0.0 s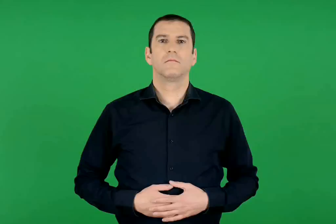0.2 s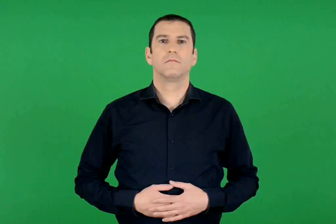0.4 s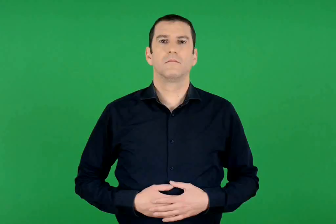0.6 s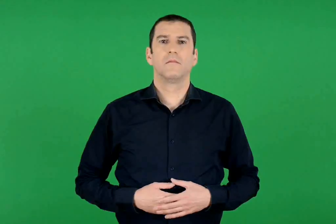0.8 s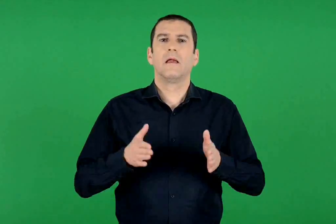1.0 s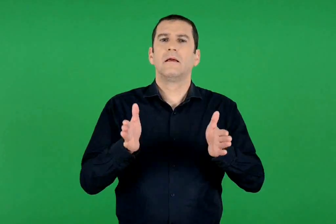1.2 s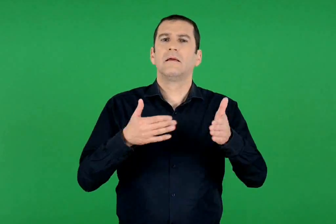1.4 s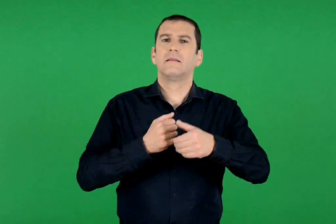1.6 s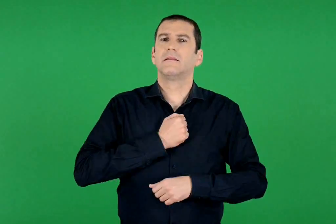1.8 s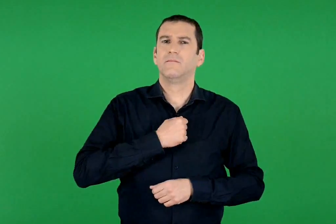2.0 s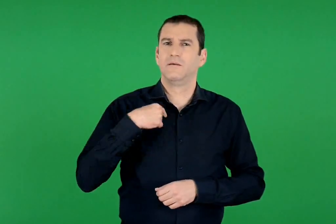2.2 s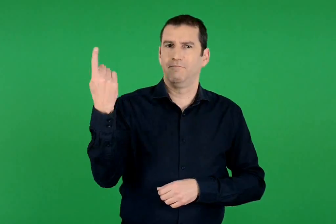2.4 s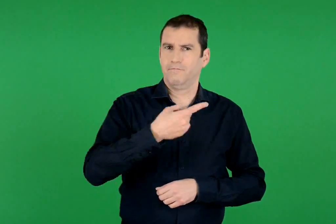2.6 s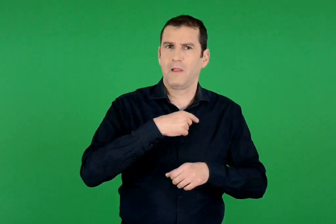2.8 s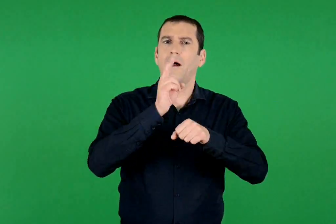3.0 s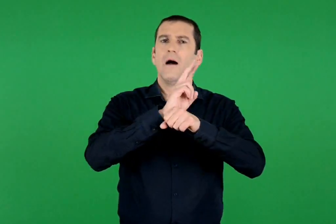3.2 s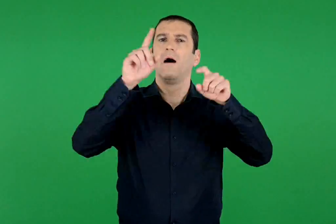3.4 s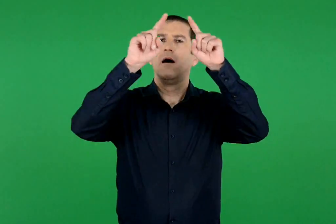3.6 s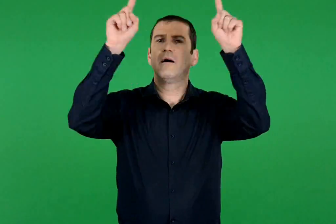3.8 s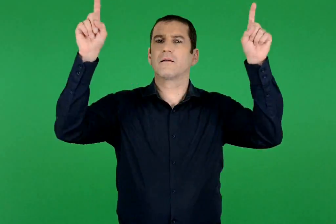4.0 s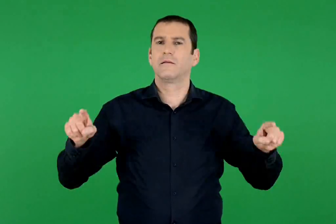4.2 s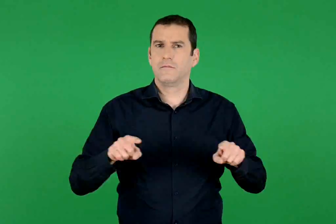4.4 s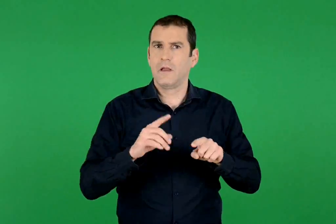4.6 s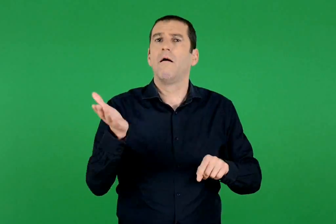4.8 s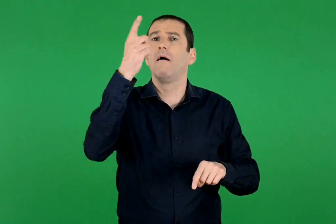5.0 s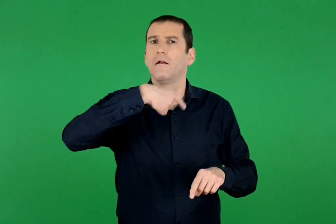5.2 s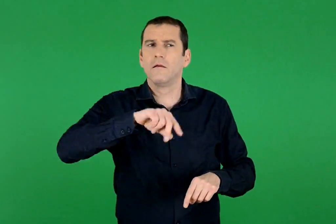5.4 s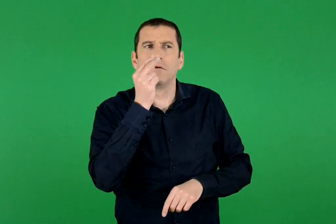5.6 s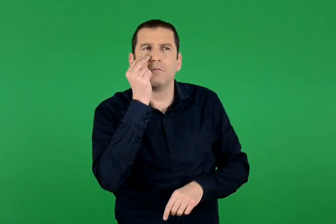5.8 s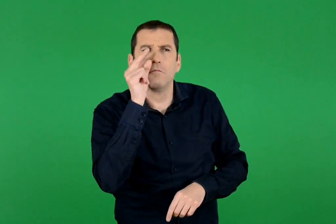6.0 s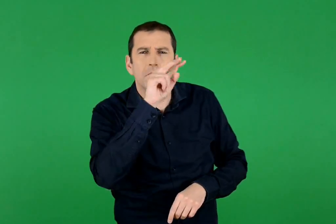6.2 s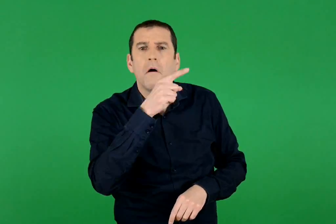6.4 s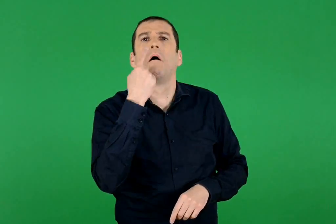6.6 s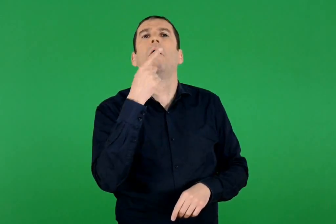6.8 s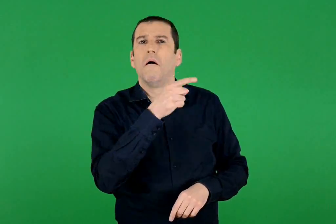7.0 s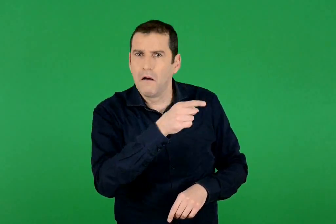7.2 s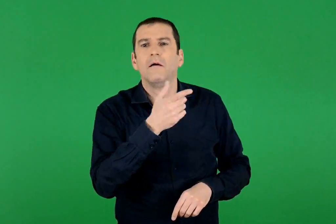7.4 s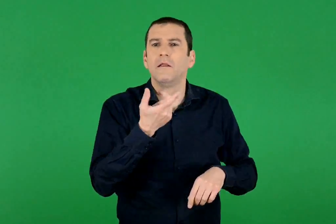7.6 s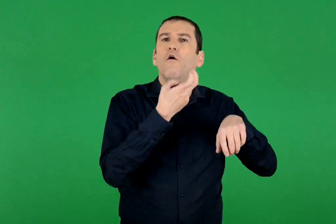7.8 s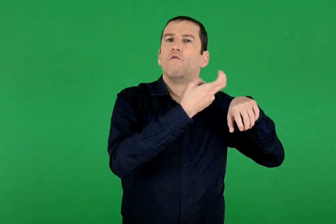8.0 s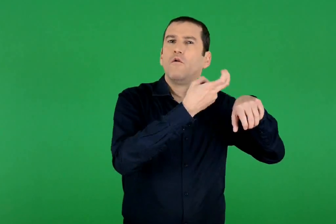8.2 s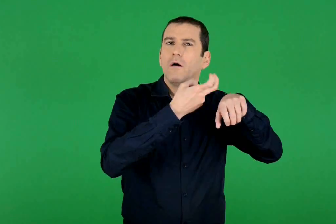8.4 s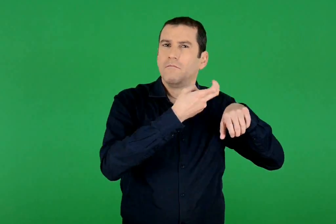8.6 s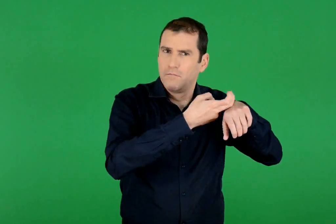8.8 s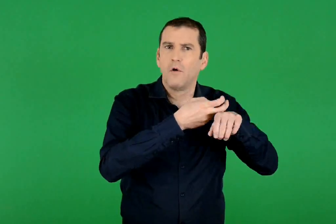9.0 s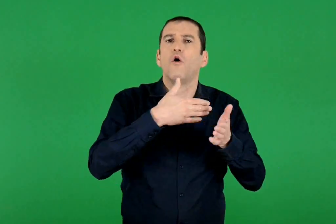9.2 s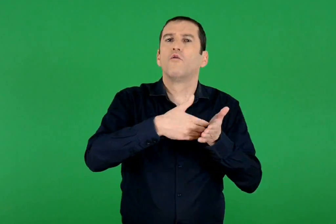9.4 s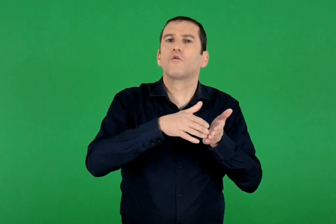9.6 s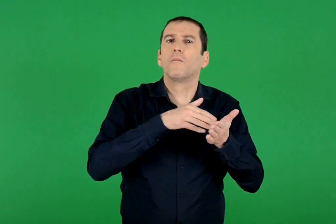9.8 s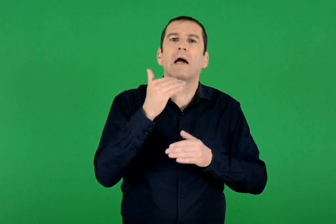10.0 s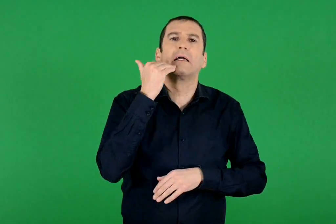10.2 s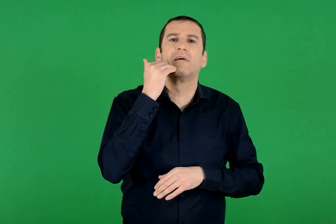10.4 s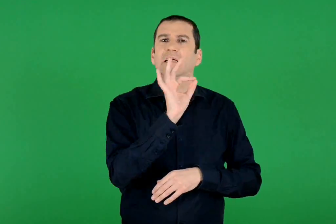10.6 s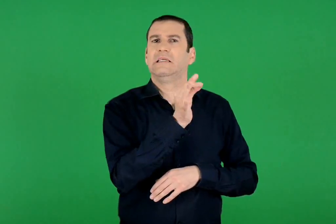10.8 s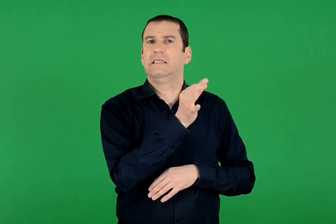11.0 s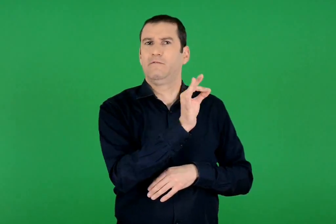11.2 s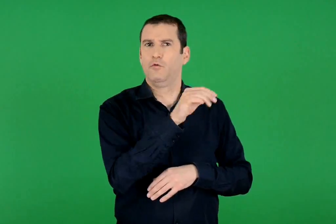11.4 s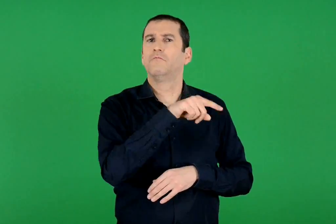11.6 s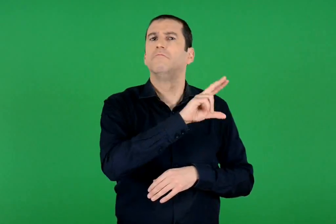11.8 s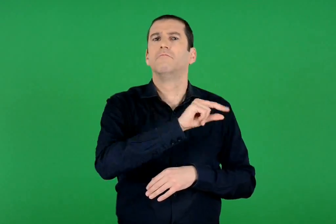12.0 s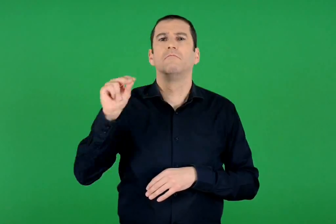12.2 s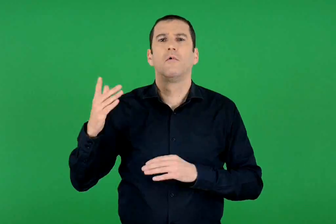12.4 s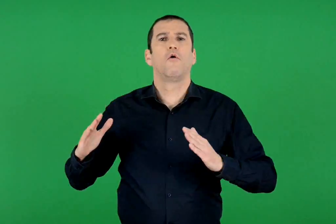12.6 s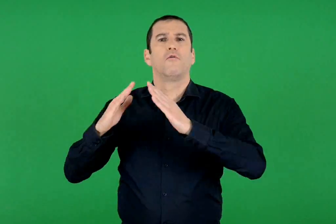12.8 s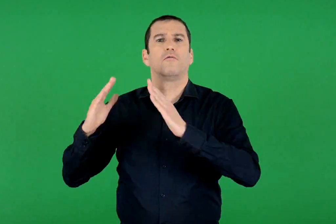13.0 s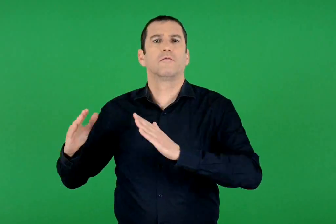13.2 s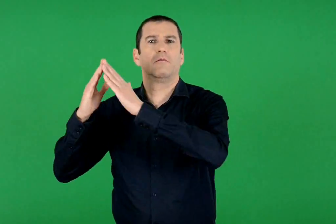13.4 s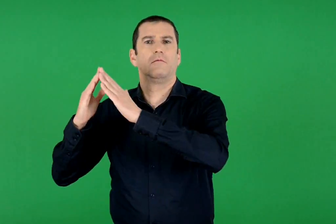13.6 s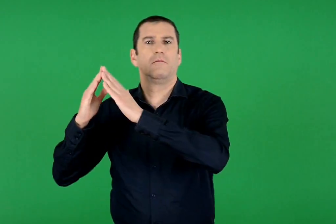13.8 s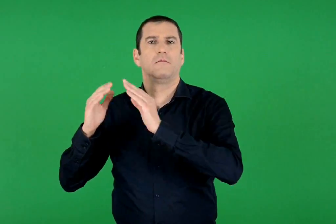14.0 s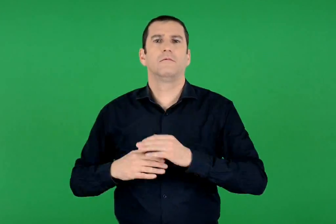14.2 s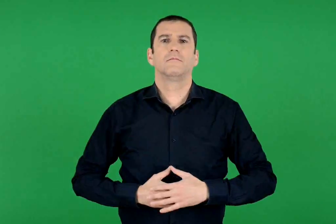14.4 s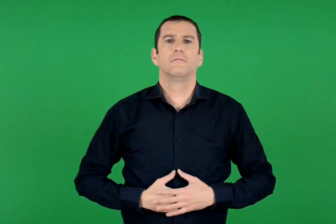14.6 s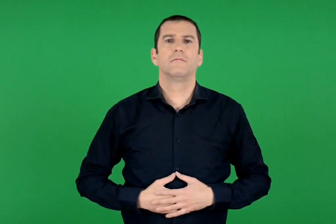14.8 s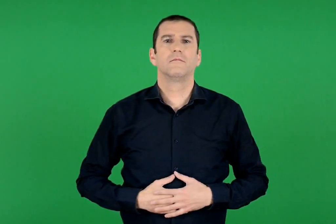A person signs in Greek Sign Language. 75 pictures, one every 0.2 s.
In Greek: αν παρατηρήσουμε τον χάρτη της τάξης μας , θα δούμε ότι τα βουνά τα συμβολίζουμε με καφέ χρώμα και τα ονομάζουμε αλλιώς και όρη
